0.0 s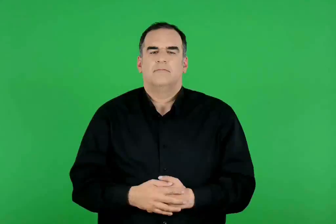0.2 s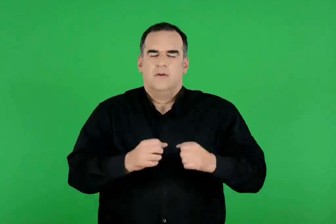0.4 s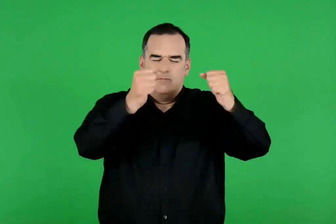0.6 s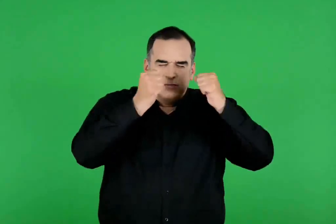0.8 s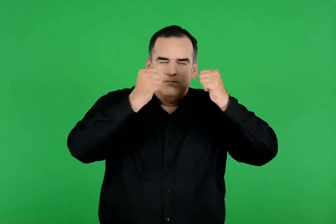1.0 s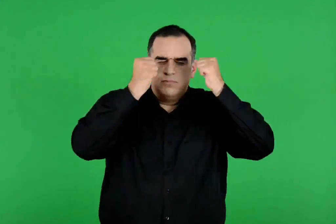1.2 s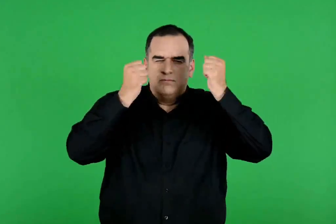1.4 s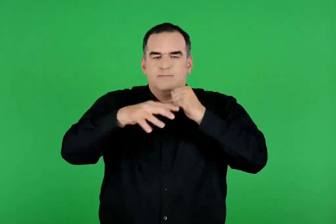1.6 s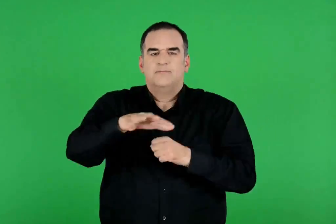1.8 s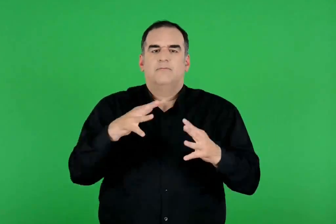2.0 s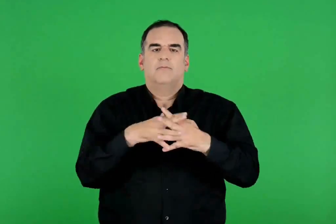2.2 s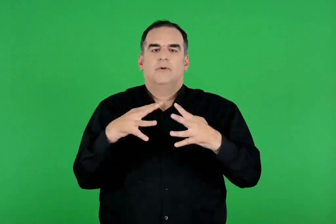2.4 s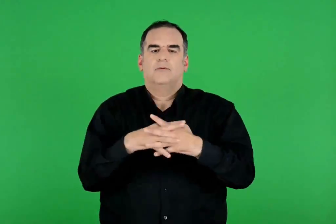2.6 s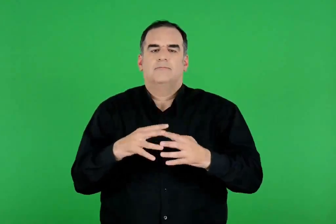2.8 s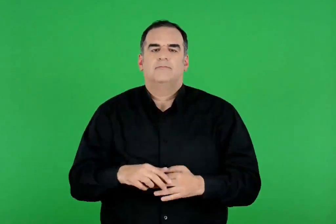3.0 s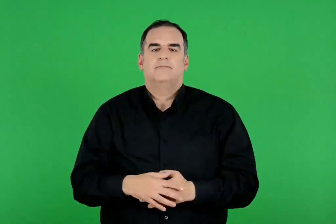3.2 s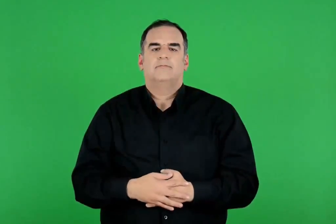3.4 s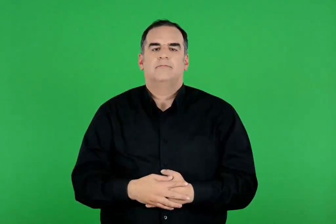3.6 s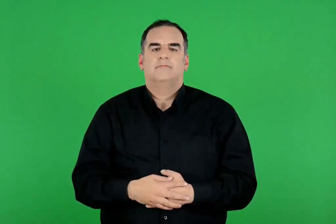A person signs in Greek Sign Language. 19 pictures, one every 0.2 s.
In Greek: οι συμφορές του πολέμου
